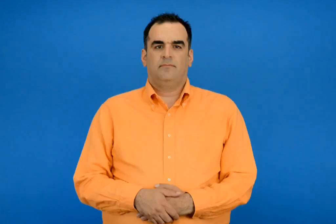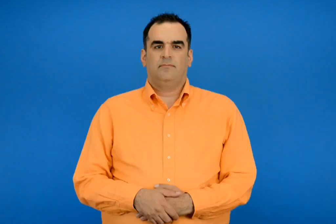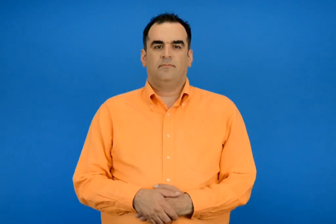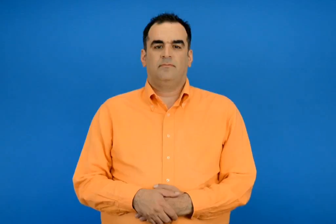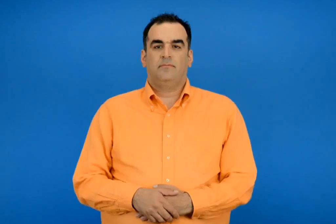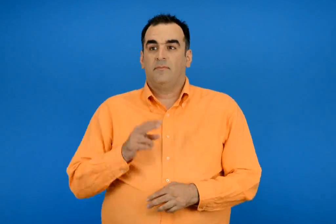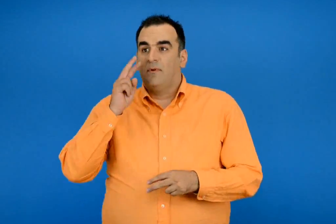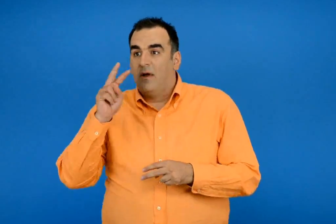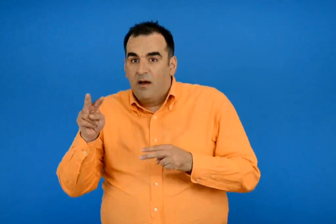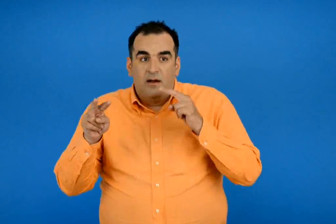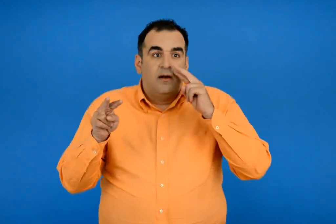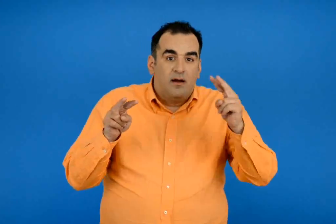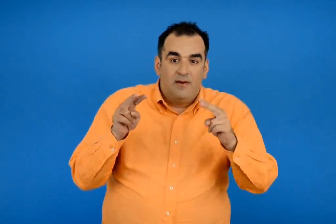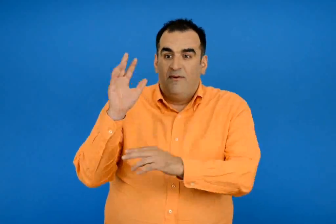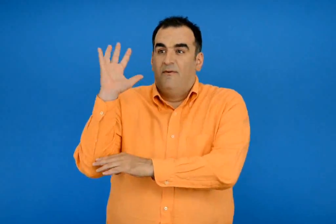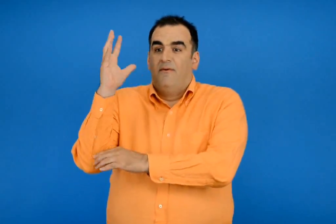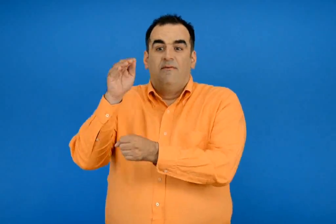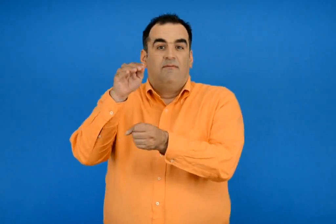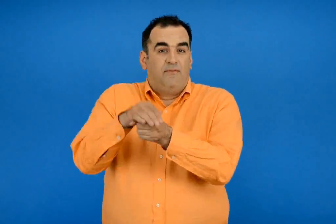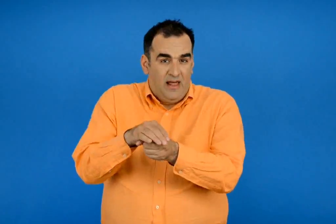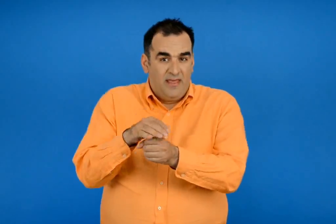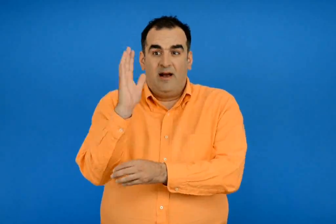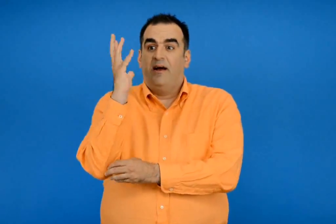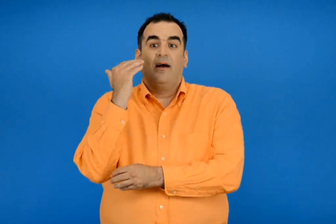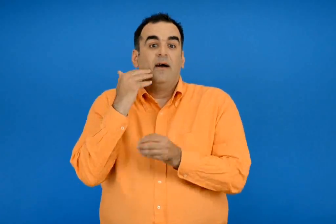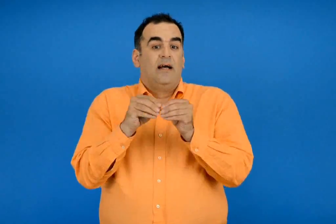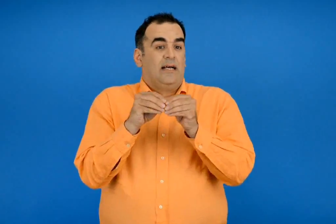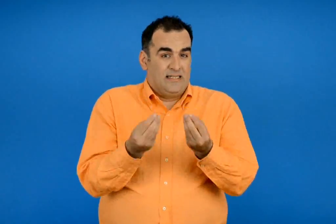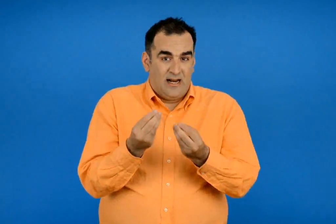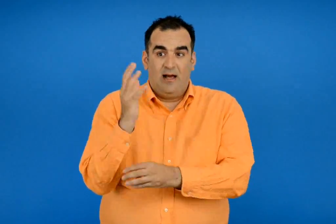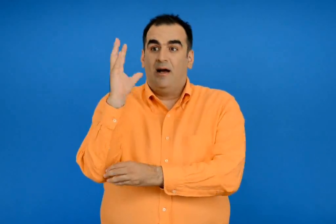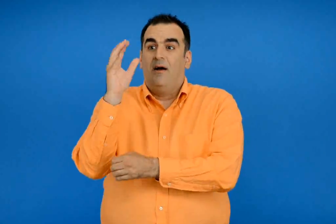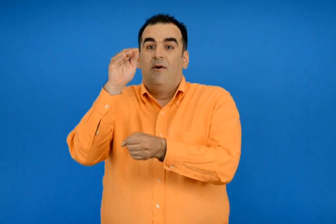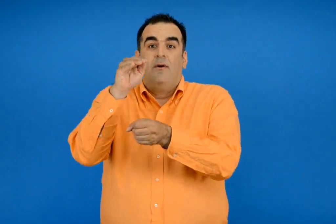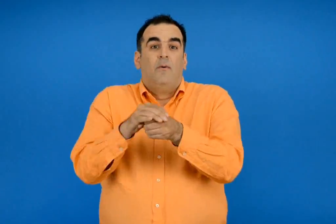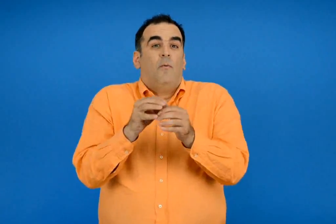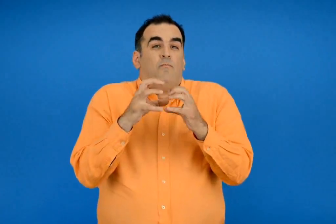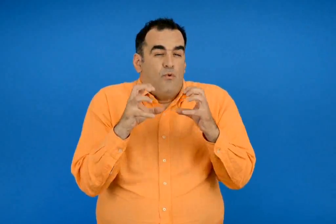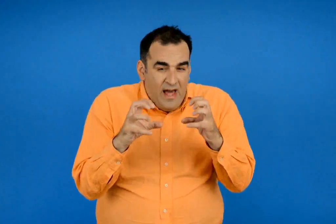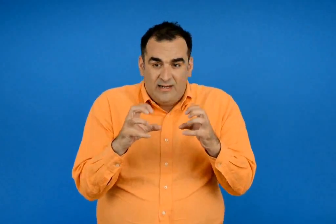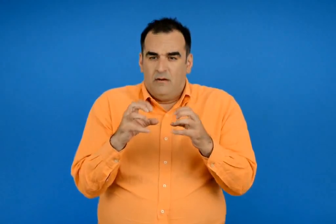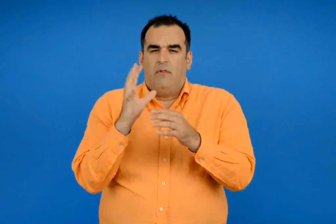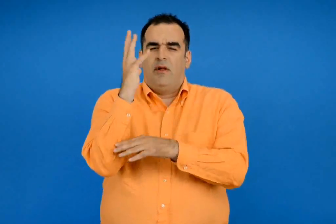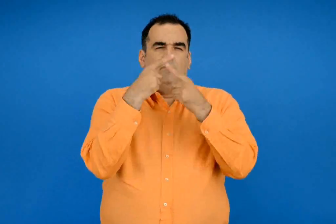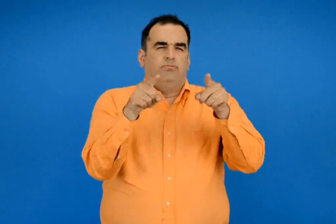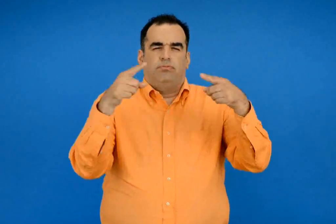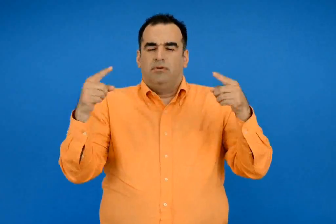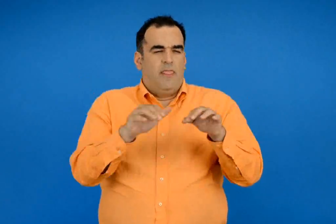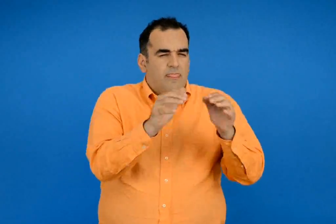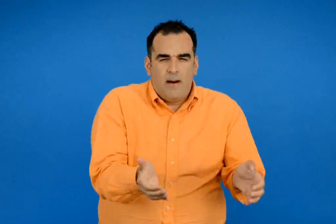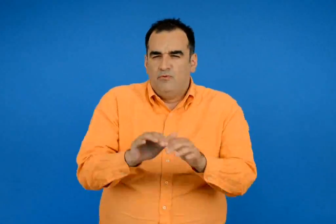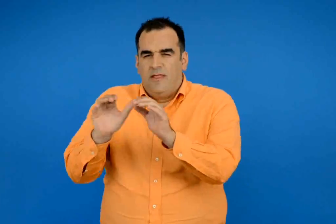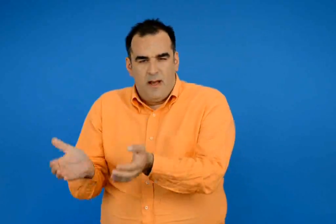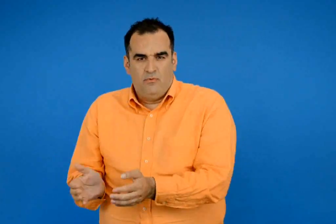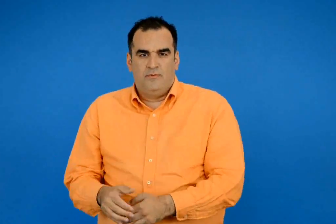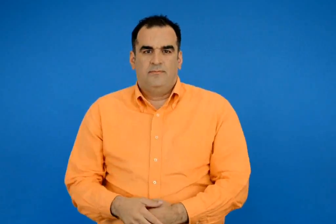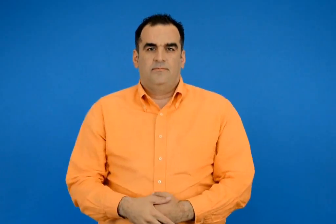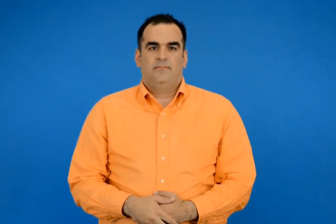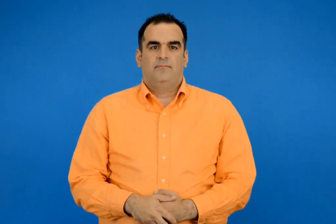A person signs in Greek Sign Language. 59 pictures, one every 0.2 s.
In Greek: συναντήσαμε βελανιδιές καστανιές πουρνάρια και αλλά πολλά δέντρα και θάμνους
